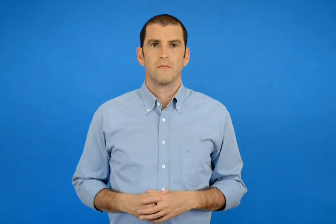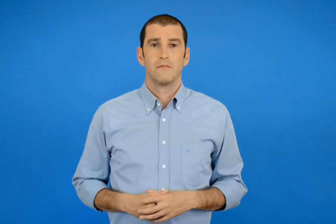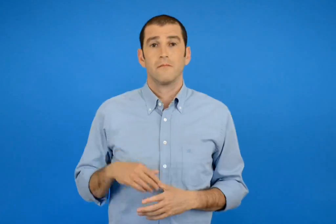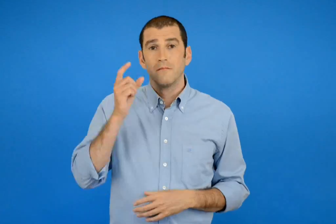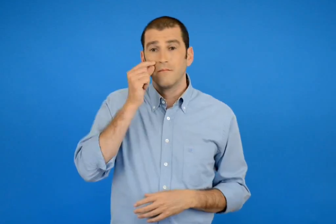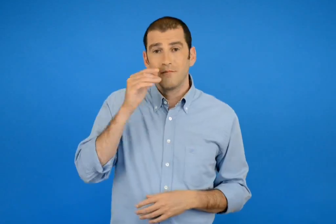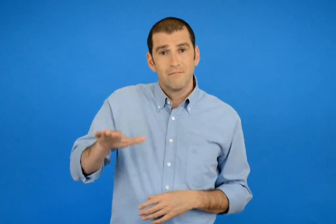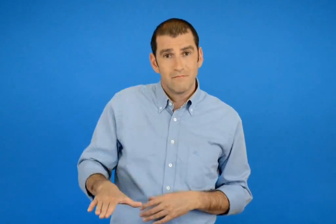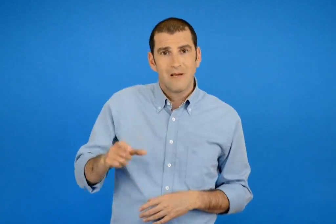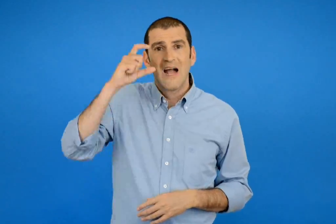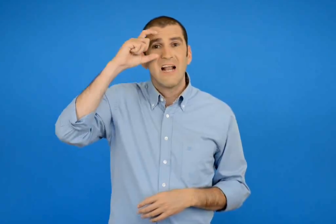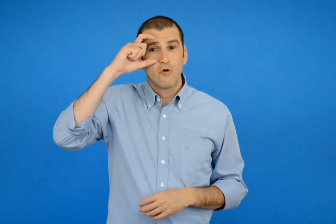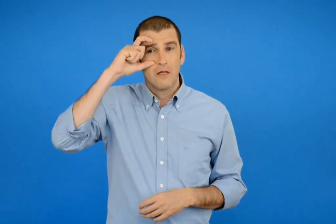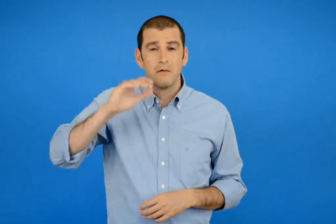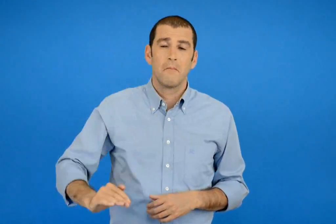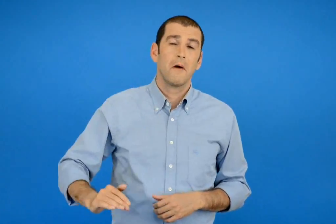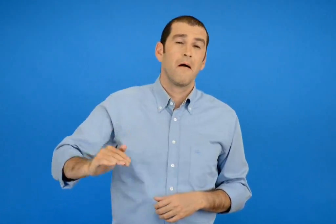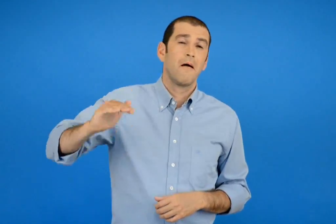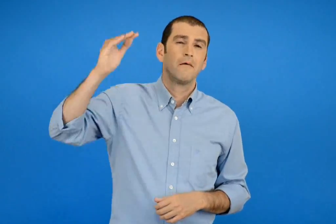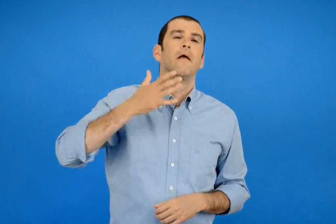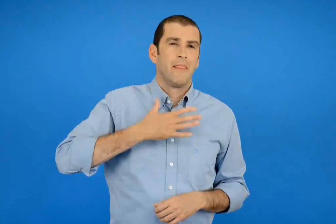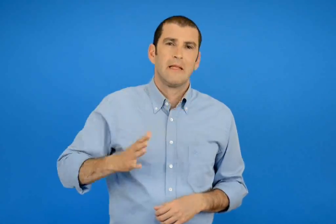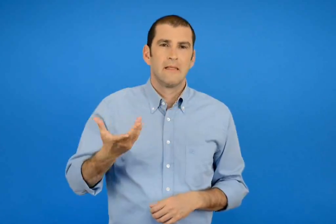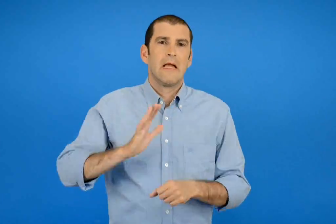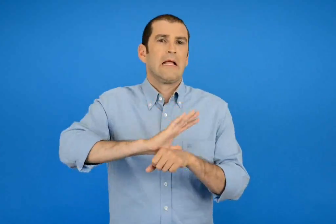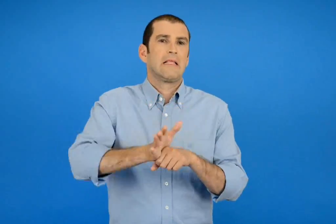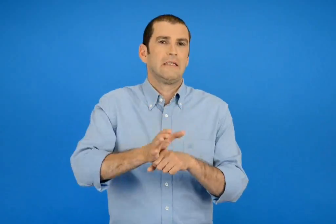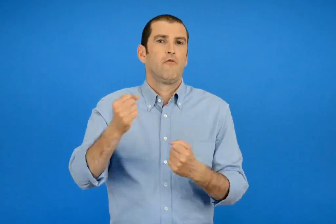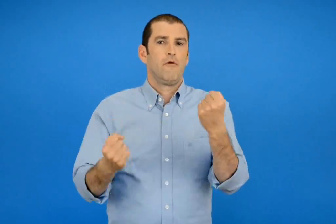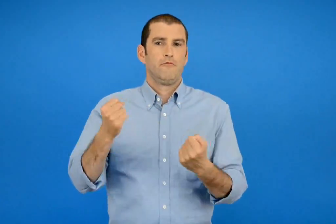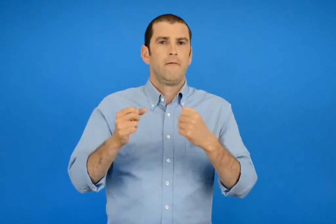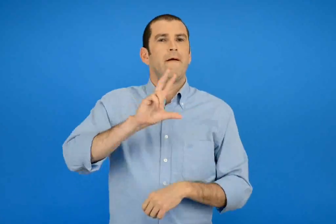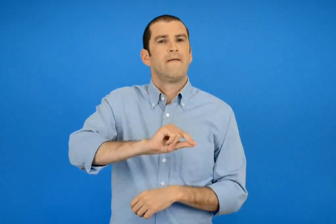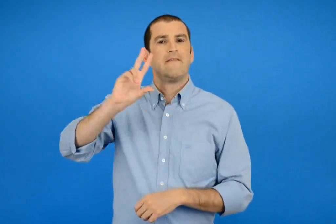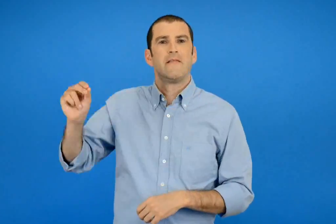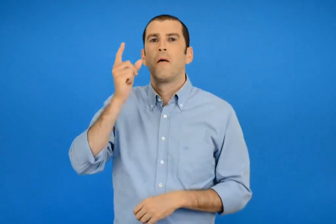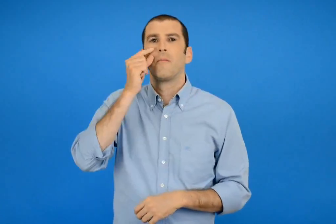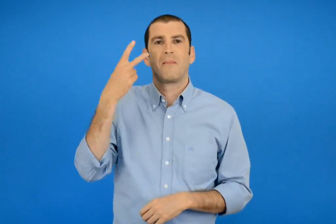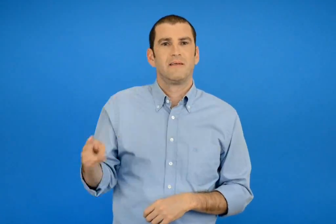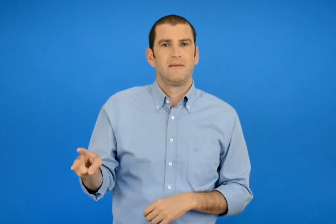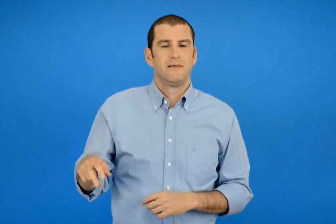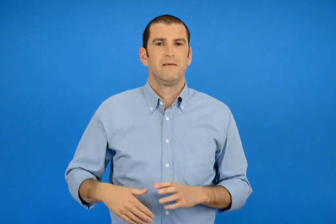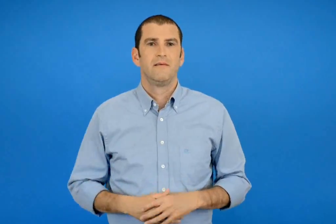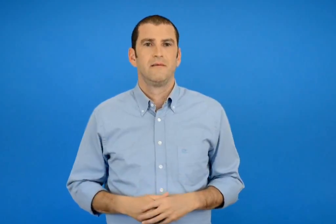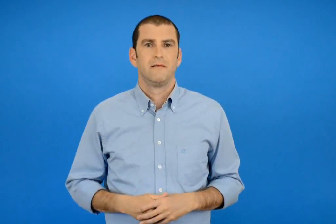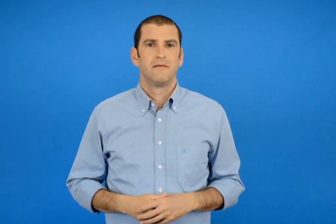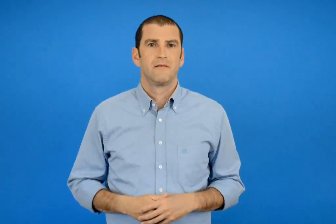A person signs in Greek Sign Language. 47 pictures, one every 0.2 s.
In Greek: ο νικόλας όταν μεγαλώσει θέλει να γίνει οδηγός ταξί όπως και ο μπαμπάς του
